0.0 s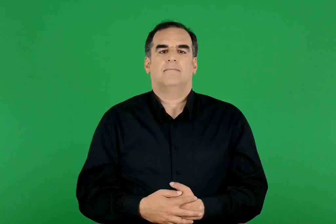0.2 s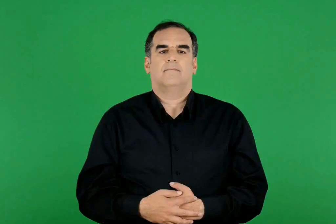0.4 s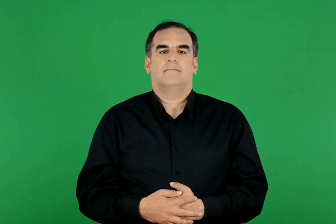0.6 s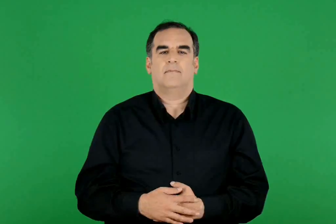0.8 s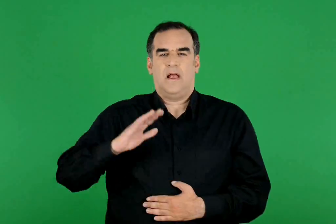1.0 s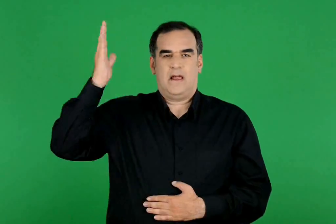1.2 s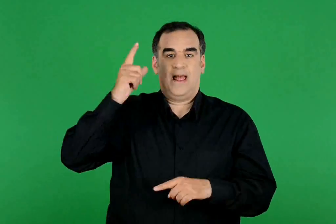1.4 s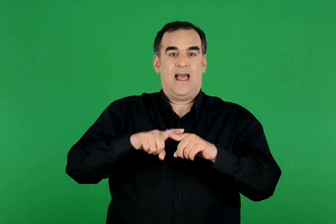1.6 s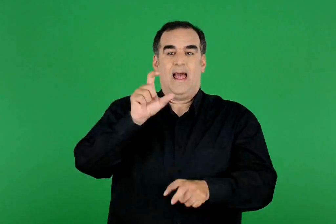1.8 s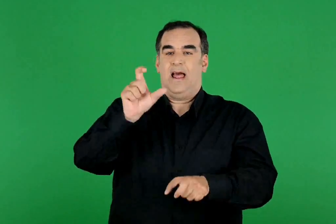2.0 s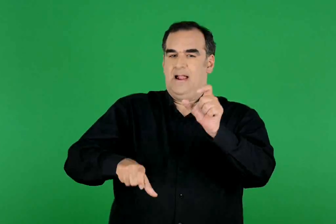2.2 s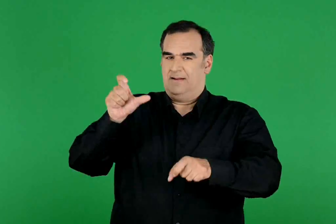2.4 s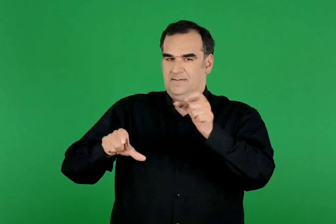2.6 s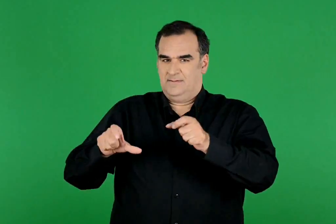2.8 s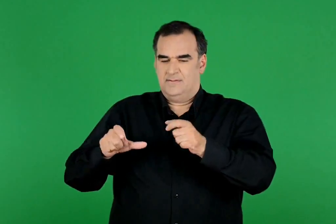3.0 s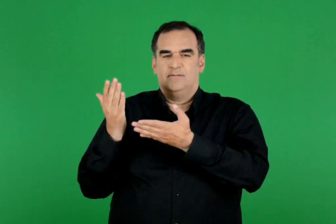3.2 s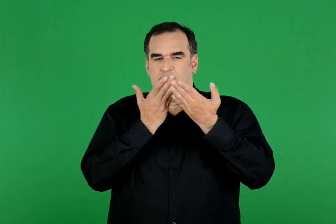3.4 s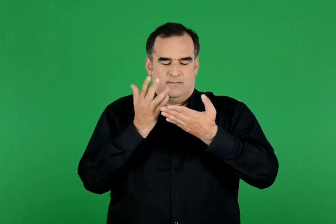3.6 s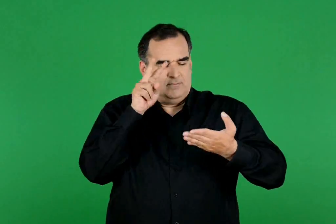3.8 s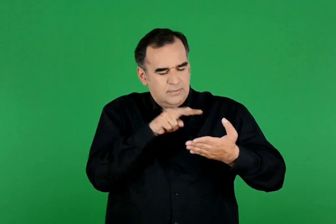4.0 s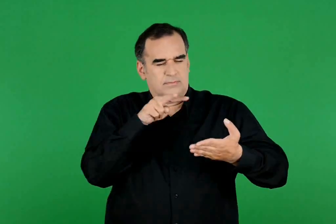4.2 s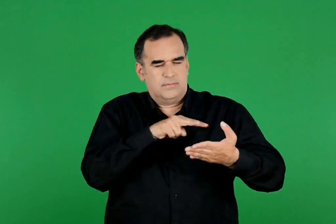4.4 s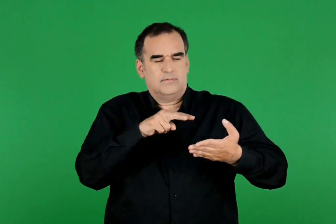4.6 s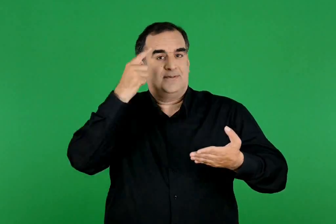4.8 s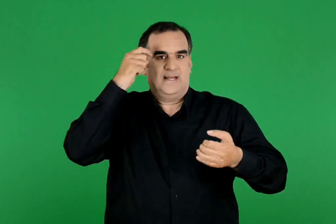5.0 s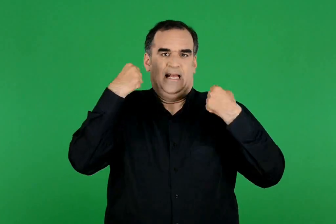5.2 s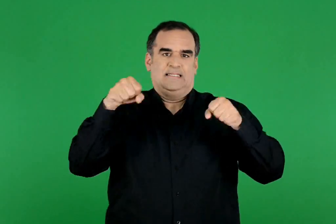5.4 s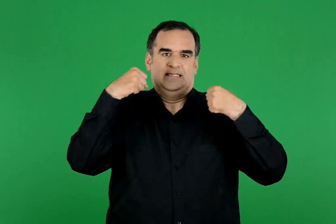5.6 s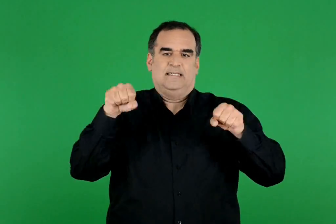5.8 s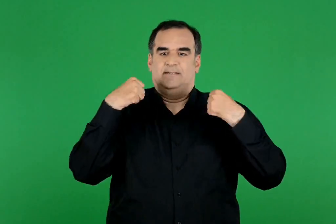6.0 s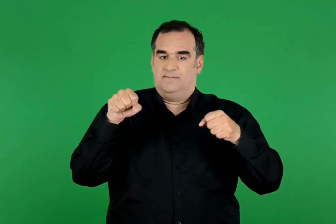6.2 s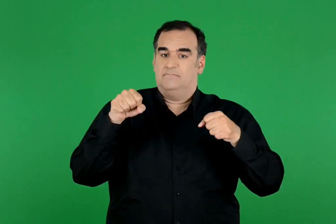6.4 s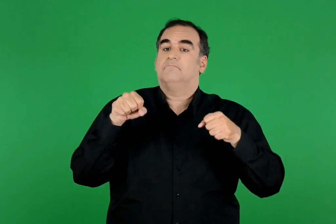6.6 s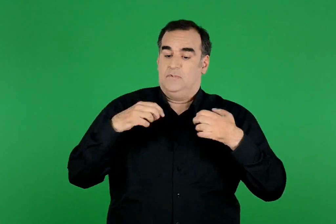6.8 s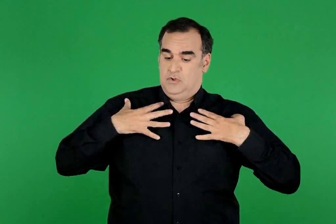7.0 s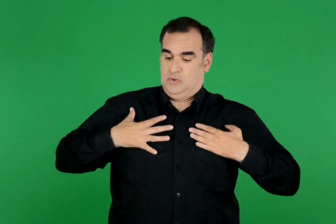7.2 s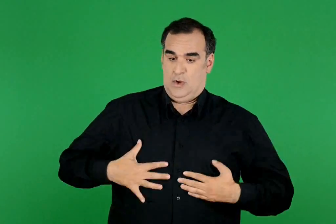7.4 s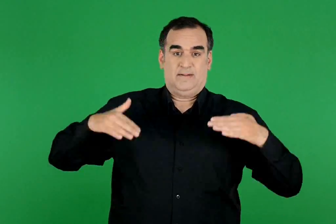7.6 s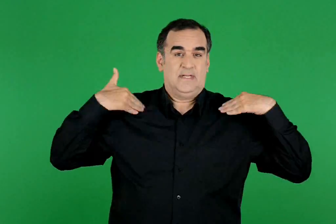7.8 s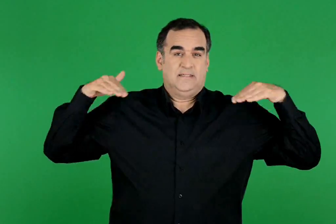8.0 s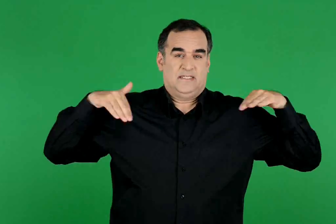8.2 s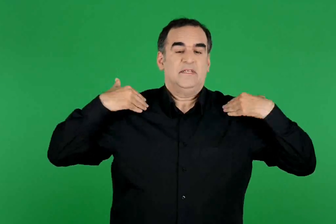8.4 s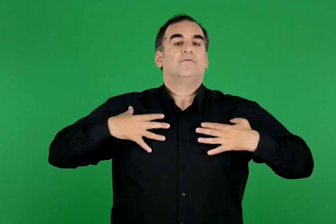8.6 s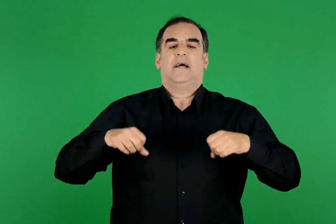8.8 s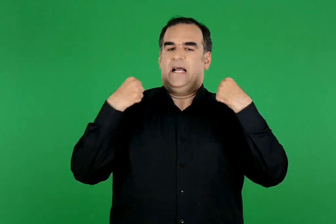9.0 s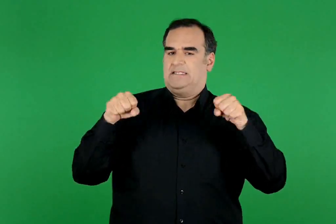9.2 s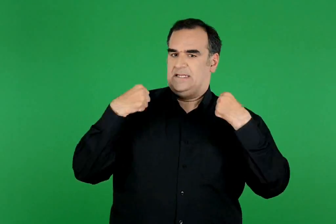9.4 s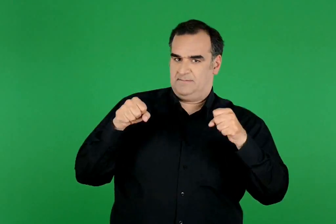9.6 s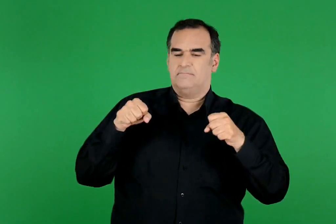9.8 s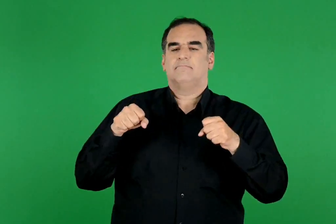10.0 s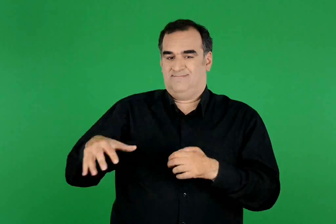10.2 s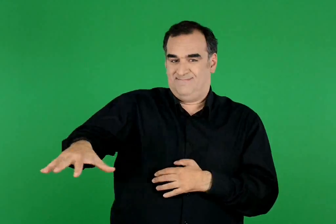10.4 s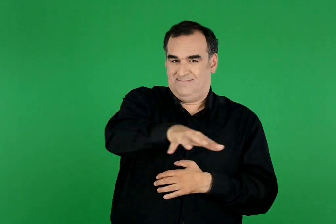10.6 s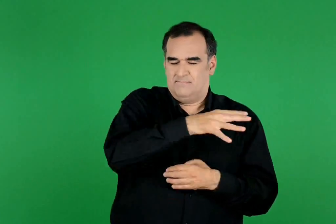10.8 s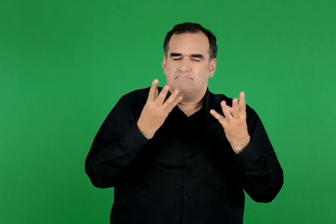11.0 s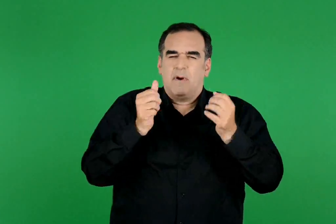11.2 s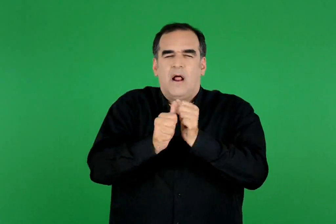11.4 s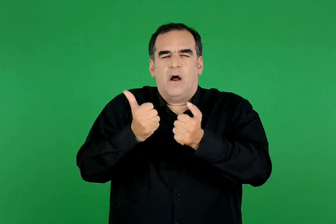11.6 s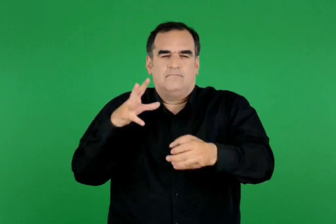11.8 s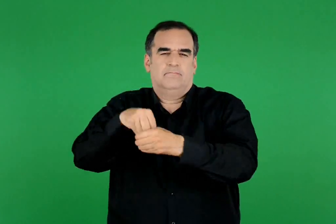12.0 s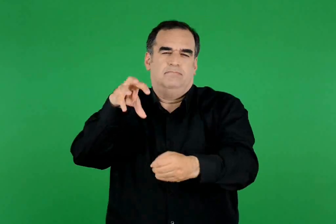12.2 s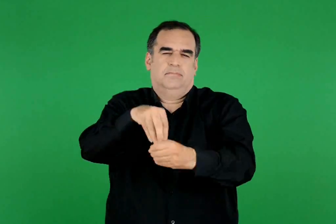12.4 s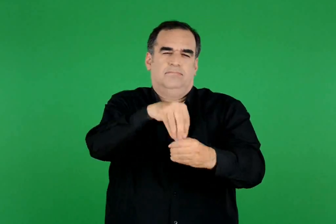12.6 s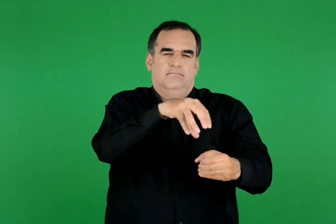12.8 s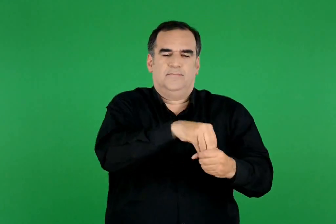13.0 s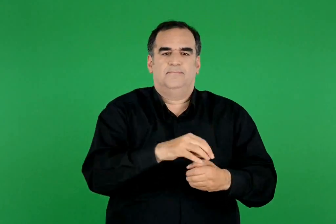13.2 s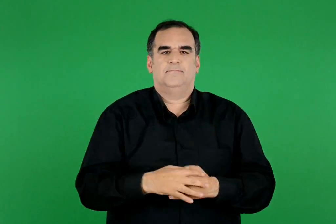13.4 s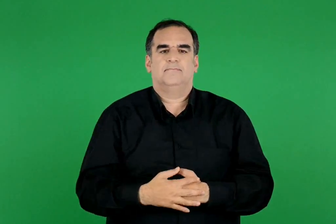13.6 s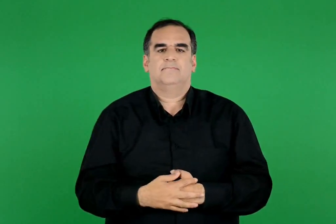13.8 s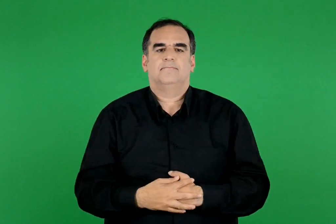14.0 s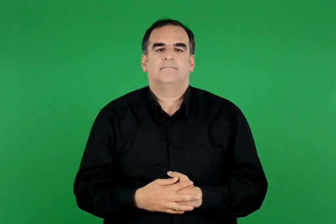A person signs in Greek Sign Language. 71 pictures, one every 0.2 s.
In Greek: οι αρχαίοι έλληνες μορφώνονταν για να ασκούν τον νου τους και γυμνάζονταν για να ασκούν το σώμα τους. έπαιρναν μέρος σε πολλούς αθλητικούς αγώνες
